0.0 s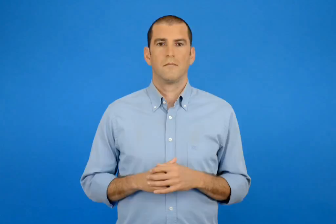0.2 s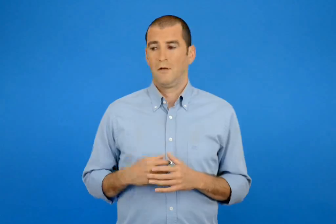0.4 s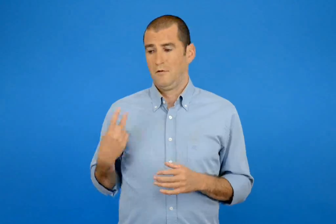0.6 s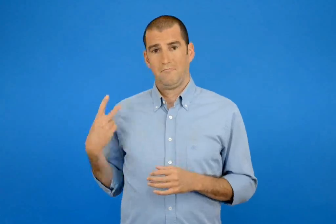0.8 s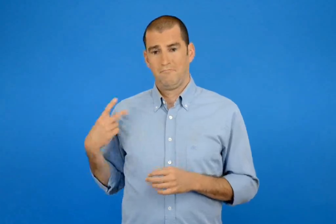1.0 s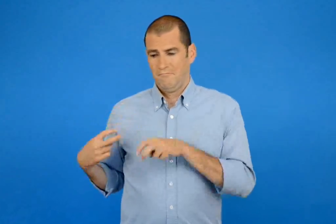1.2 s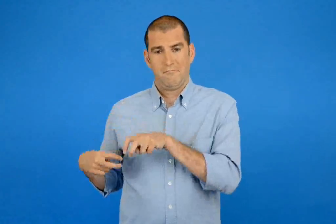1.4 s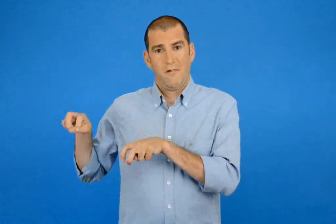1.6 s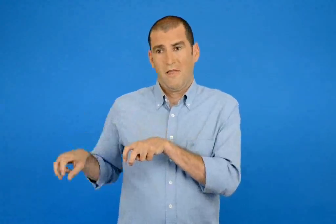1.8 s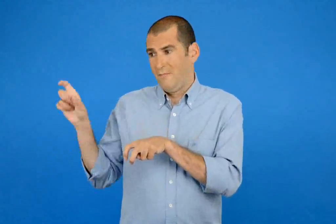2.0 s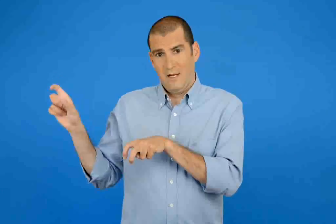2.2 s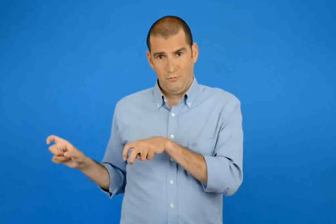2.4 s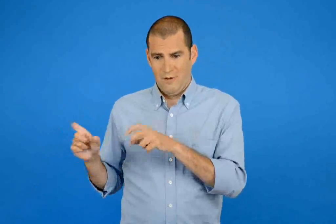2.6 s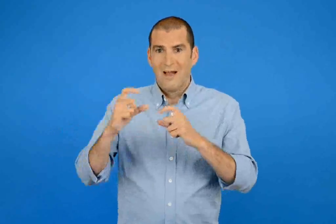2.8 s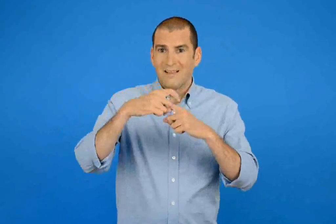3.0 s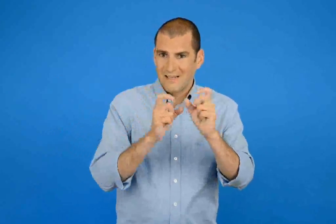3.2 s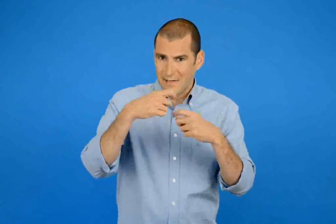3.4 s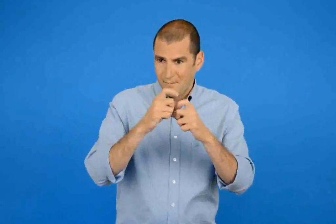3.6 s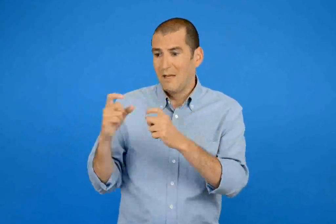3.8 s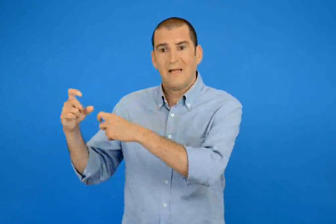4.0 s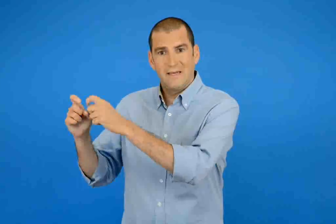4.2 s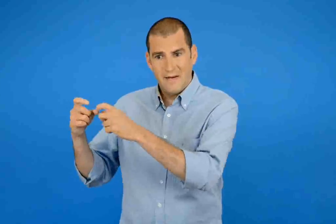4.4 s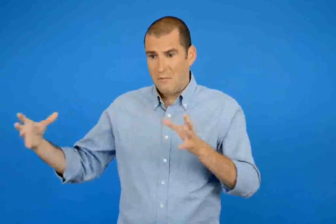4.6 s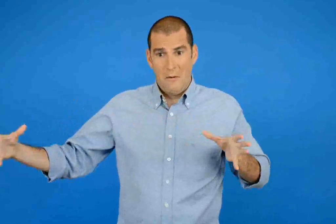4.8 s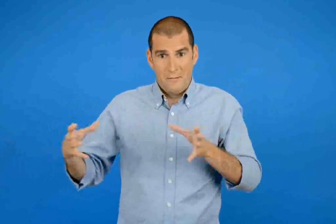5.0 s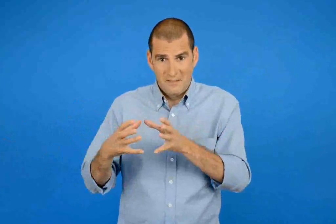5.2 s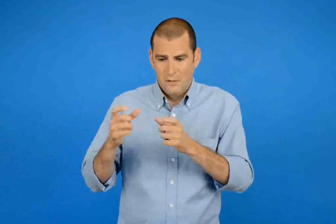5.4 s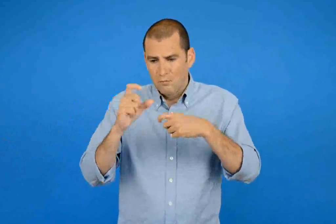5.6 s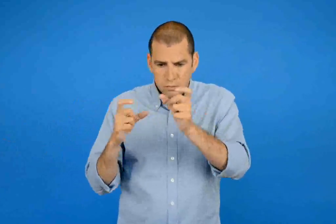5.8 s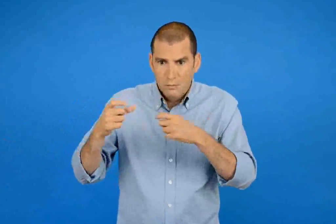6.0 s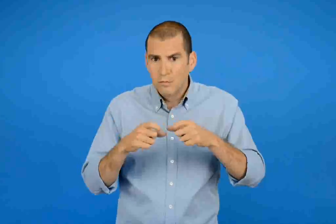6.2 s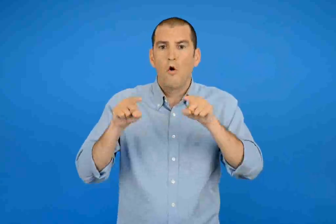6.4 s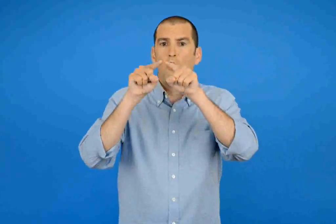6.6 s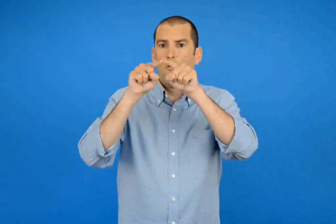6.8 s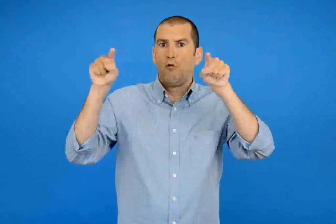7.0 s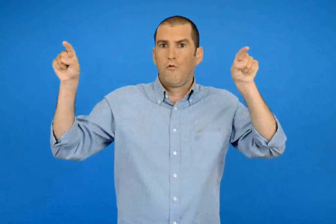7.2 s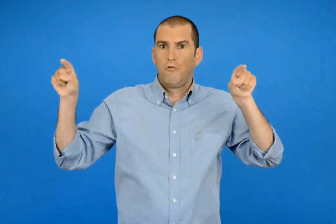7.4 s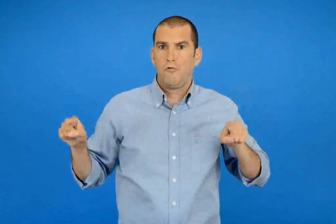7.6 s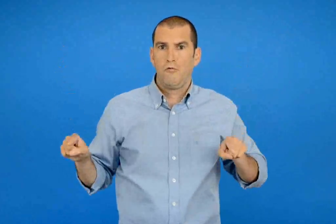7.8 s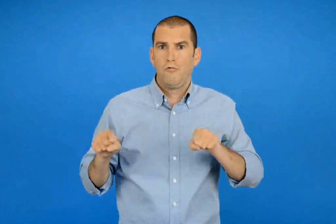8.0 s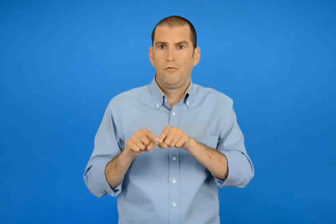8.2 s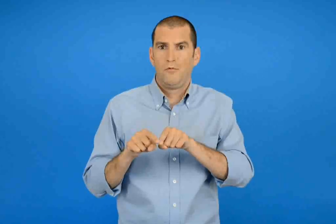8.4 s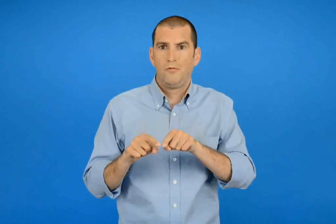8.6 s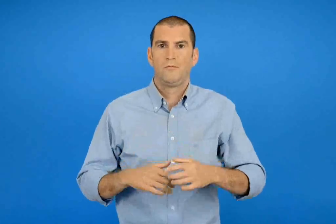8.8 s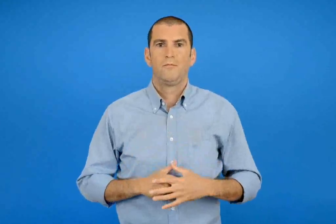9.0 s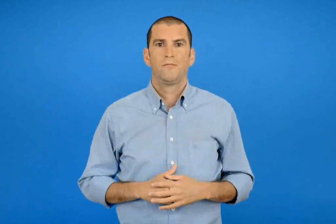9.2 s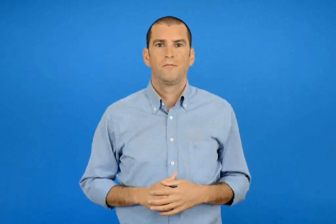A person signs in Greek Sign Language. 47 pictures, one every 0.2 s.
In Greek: με τον διπλανό μου και με τα κομμάτια και από τα δύο ταγκραμ φτιάχνουμε ένα ορθογώνιο παραλληλόγραμμο
